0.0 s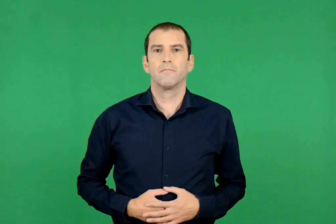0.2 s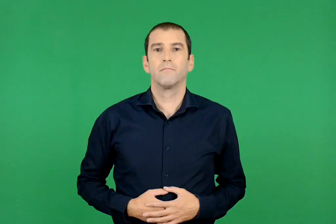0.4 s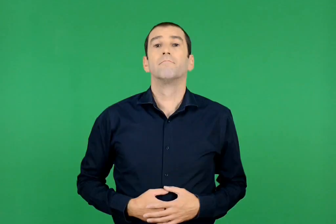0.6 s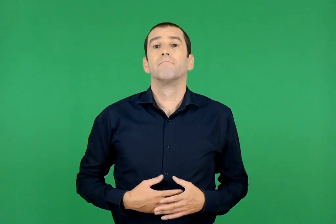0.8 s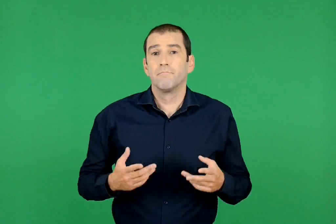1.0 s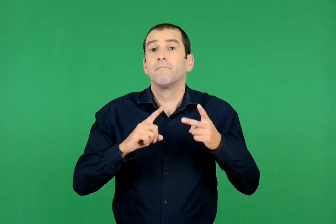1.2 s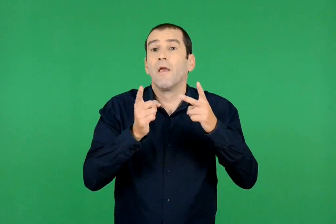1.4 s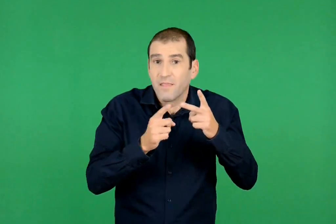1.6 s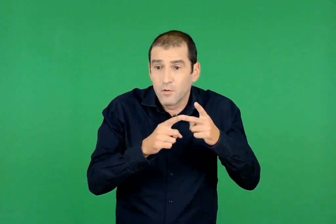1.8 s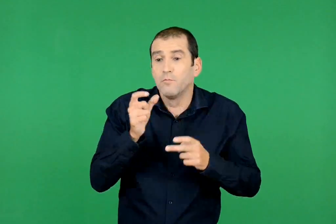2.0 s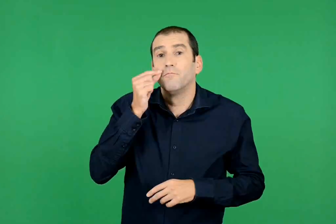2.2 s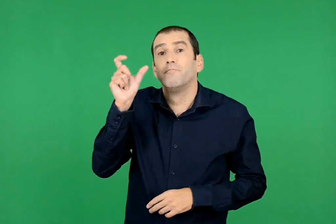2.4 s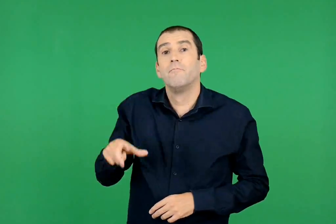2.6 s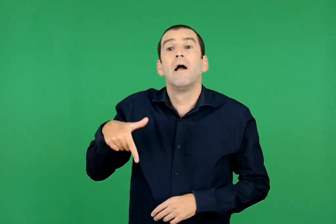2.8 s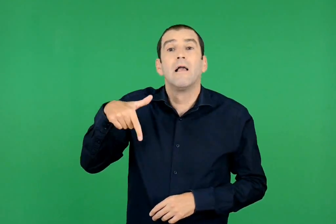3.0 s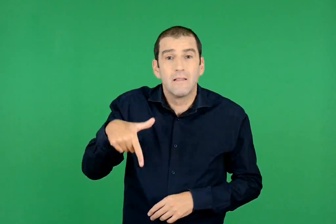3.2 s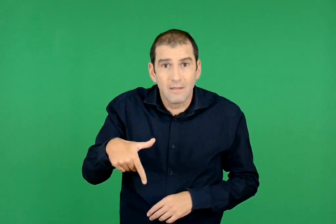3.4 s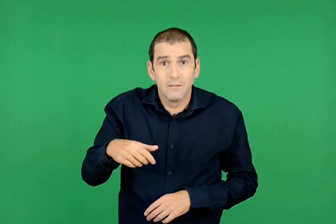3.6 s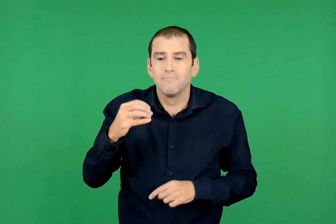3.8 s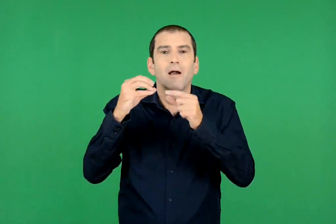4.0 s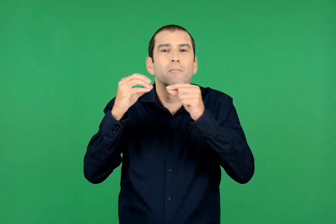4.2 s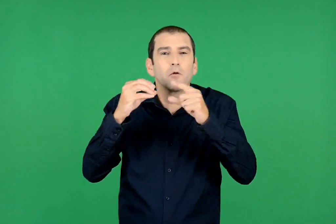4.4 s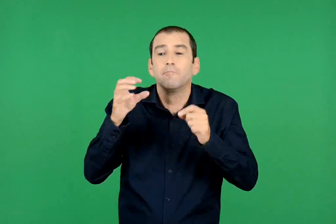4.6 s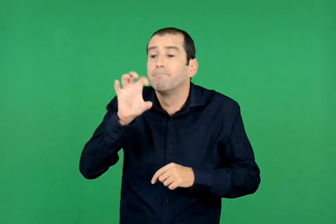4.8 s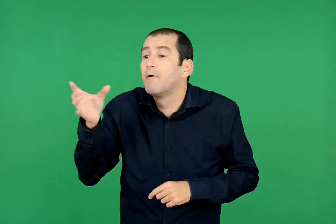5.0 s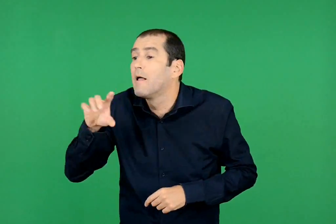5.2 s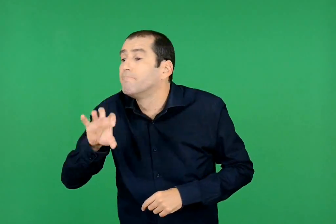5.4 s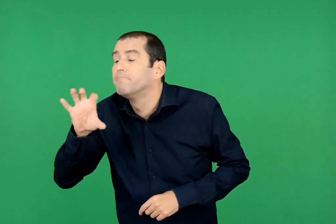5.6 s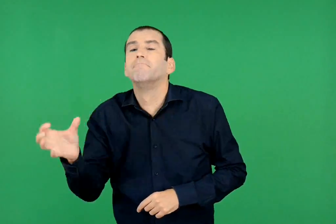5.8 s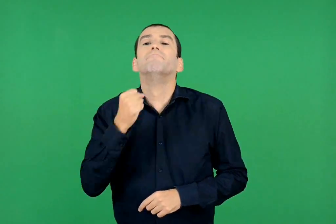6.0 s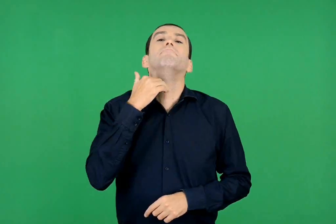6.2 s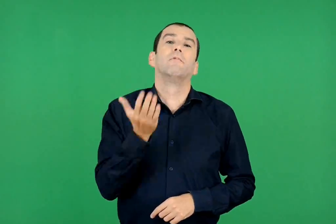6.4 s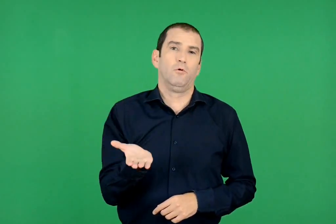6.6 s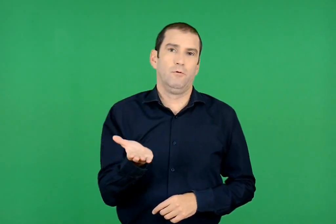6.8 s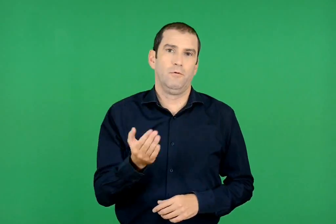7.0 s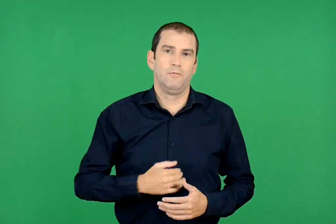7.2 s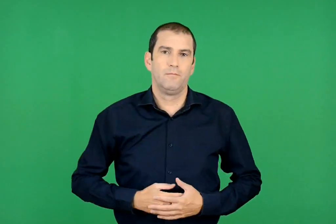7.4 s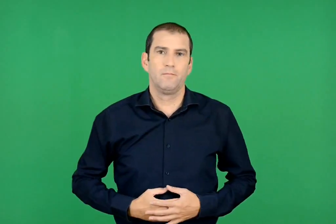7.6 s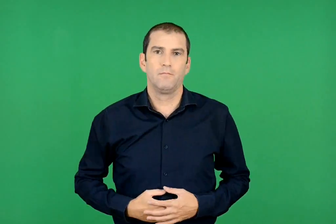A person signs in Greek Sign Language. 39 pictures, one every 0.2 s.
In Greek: κι ύστερα ο γιάννης δεν μπορούσε να βρει άλλα καρφιά
